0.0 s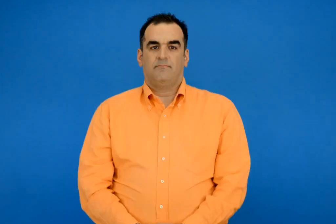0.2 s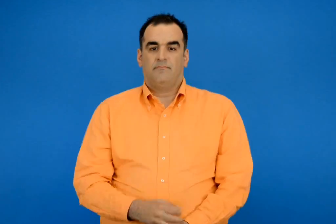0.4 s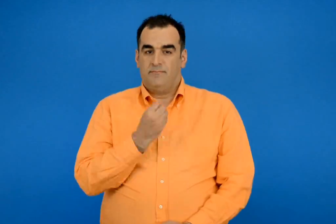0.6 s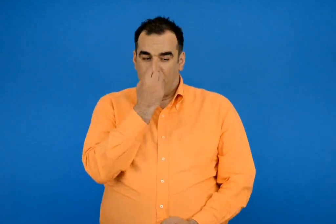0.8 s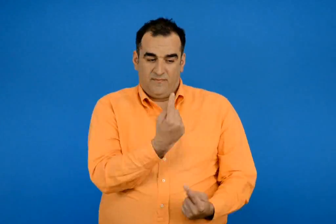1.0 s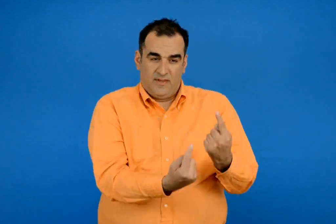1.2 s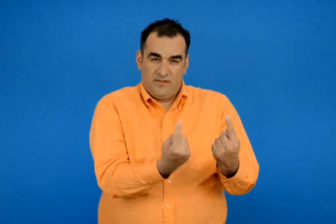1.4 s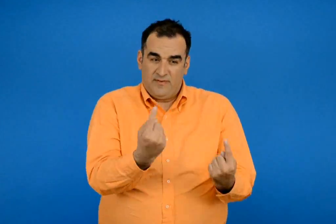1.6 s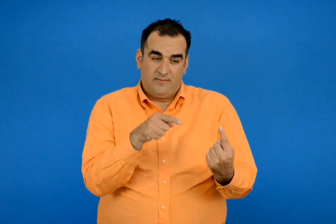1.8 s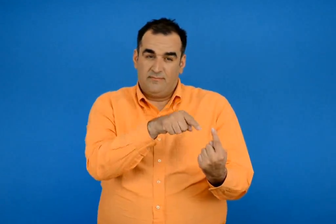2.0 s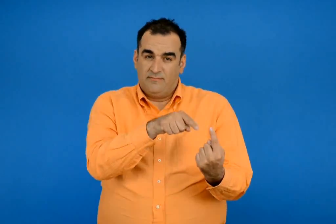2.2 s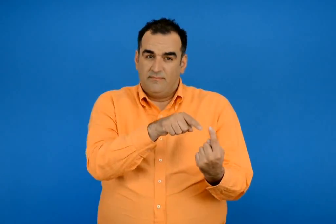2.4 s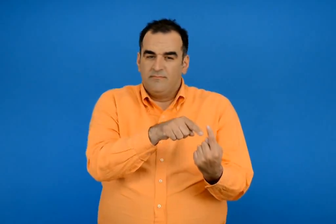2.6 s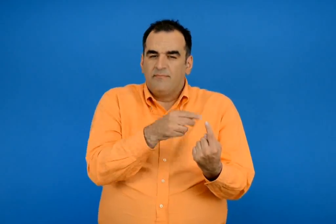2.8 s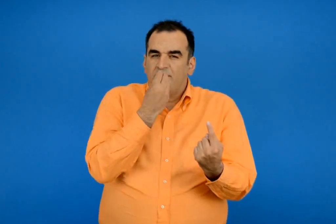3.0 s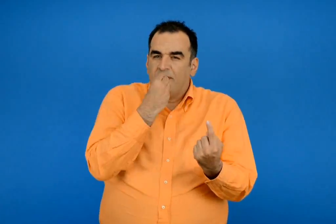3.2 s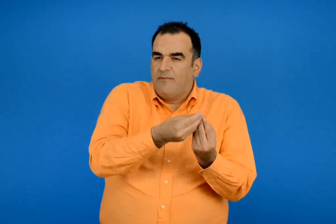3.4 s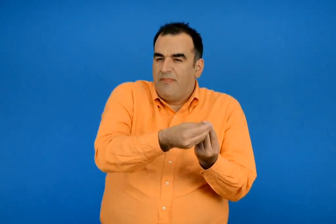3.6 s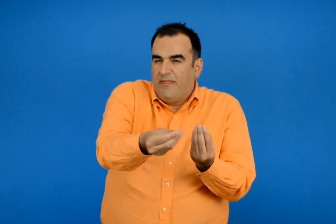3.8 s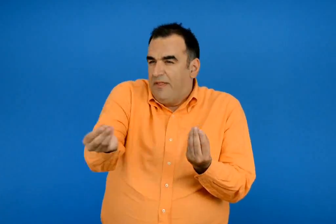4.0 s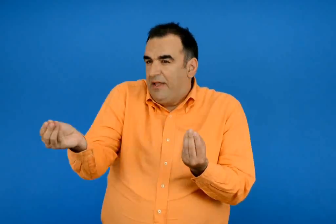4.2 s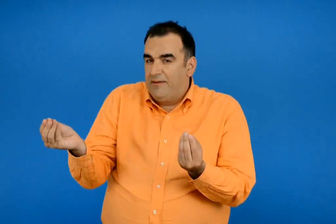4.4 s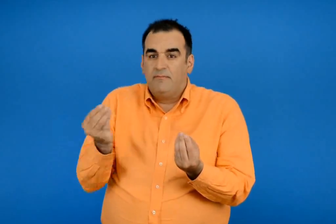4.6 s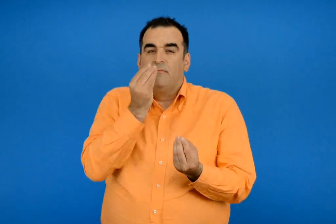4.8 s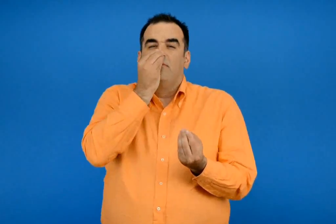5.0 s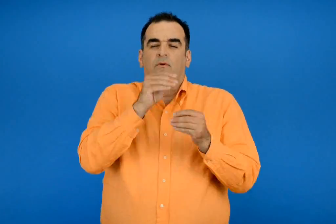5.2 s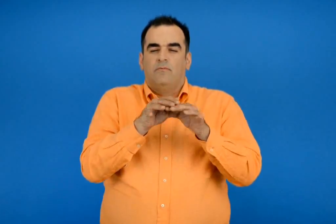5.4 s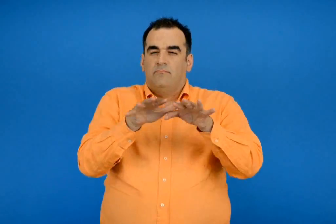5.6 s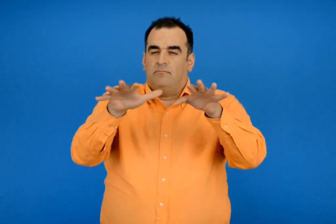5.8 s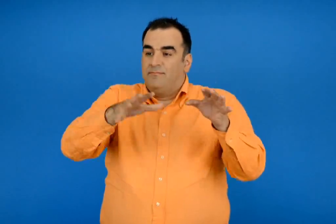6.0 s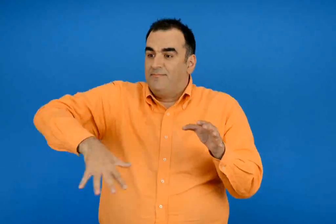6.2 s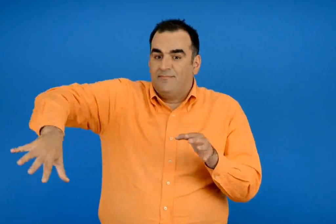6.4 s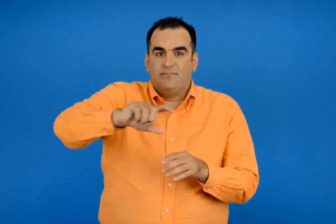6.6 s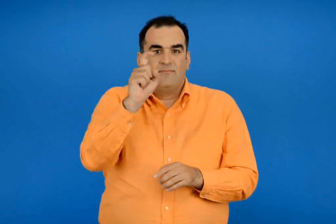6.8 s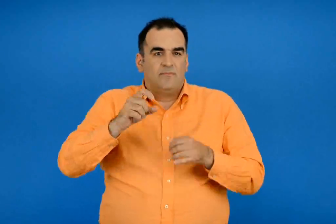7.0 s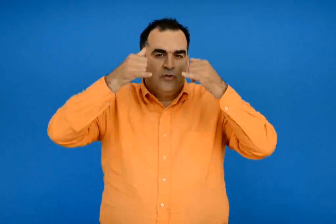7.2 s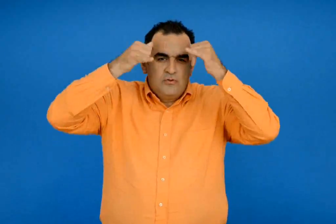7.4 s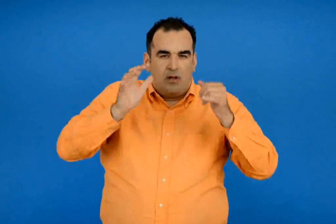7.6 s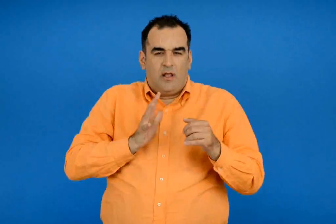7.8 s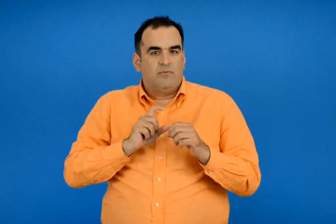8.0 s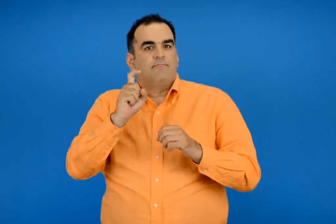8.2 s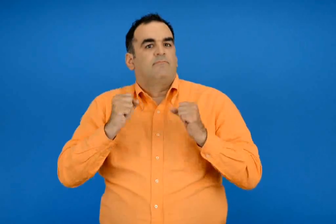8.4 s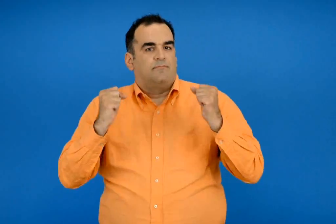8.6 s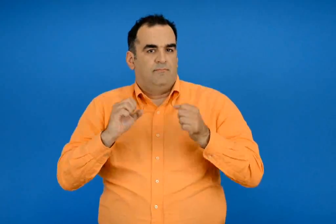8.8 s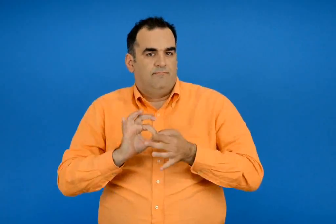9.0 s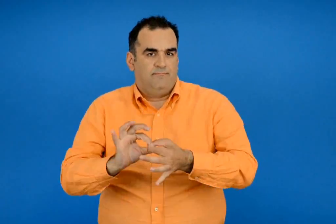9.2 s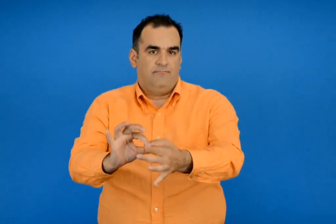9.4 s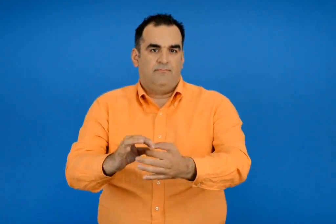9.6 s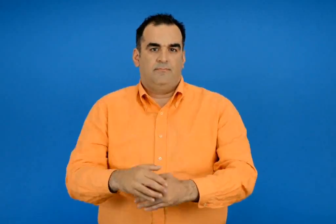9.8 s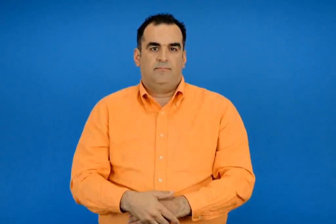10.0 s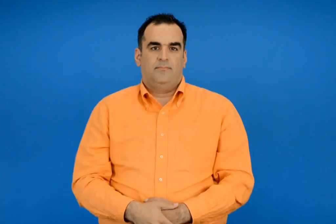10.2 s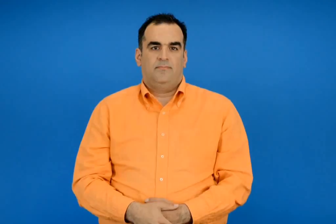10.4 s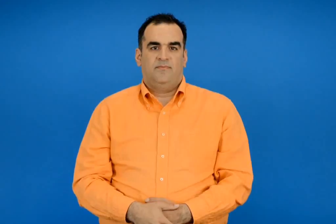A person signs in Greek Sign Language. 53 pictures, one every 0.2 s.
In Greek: τα φυτά δίνουν την τροφή και το οξυγόνο που χρειάζονται όλοι οι οργανισμοί για να ζήσουν
